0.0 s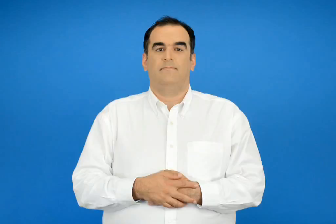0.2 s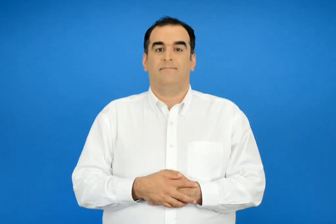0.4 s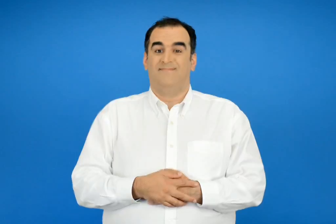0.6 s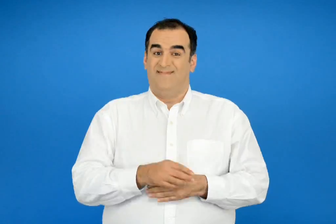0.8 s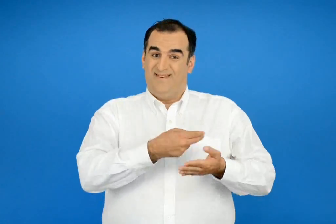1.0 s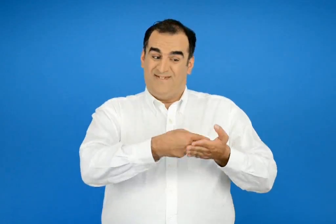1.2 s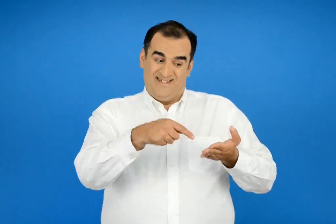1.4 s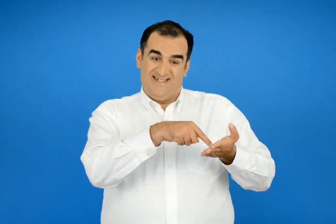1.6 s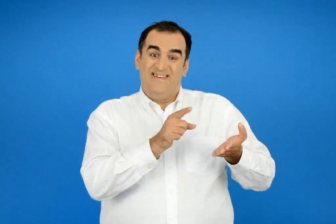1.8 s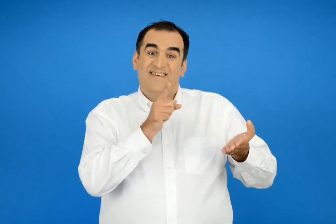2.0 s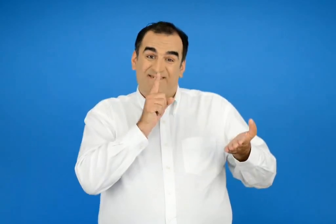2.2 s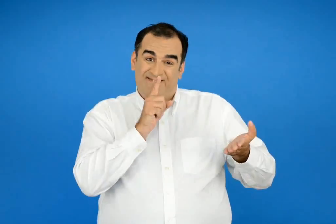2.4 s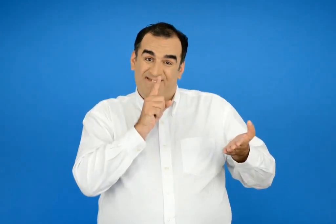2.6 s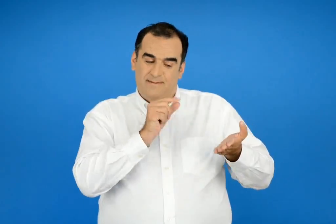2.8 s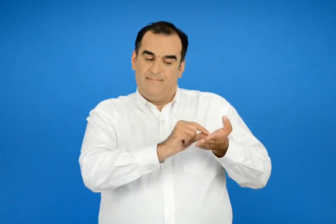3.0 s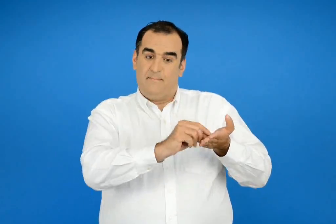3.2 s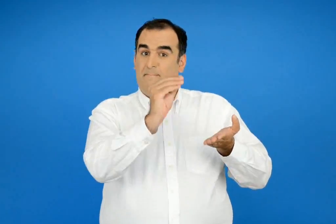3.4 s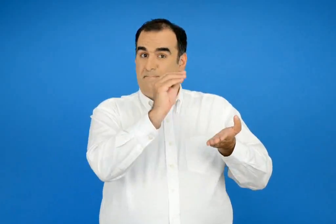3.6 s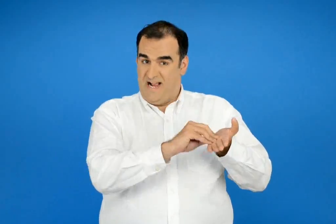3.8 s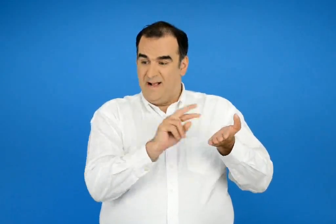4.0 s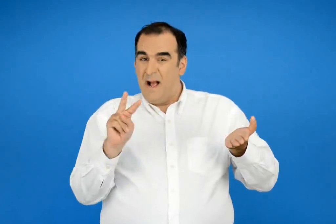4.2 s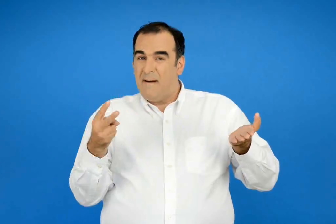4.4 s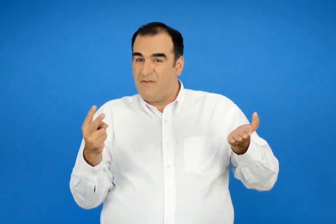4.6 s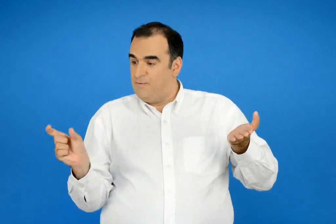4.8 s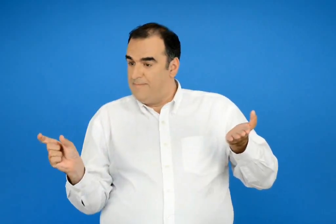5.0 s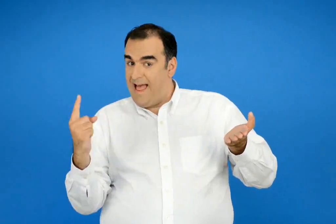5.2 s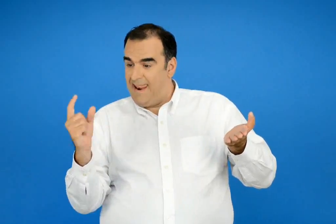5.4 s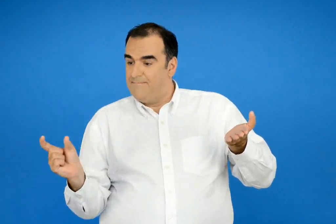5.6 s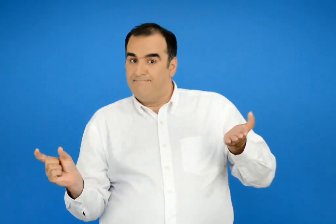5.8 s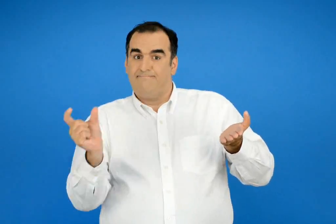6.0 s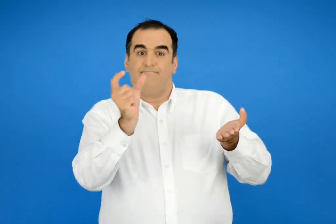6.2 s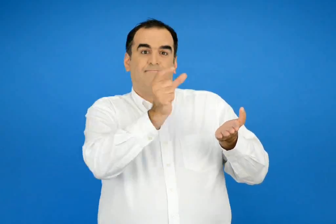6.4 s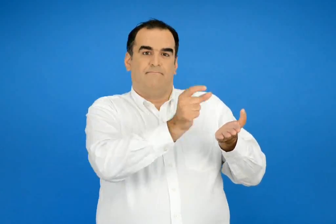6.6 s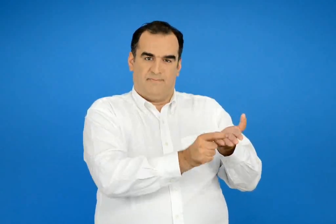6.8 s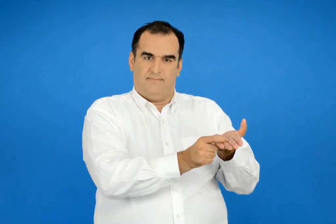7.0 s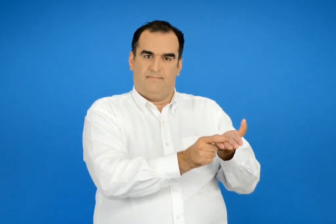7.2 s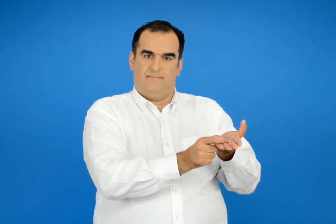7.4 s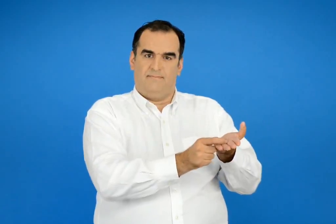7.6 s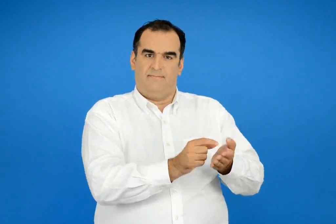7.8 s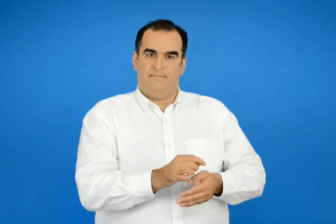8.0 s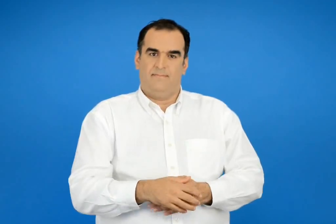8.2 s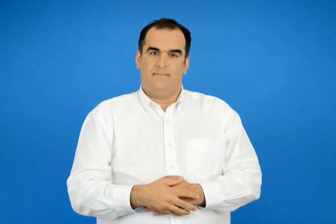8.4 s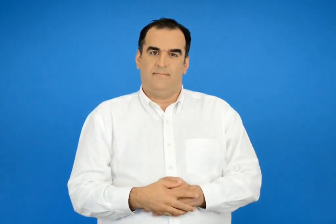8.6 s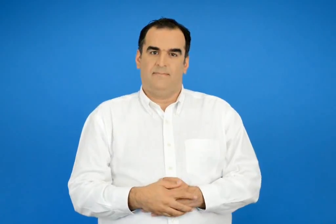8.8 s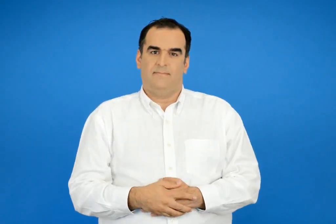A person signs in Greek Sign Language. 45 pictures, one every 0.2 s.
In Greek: τώρα ξανάγραψε αυτές τις φράσεις βάζοντας ένα επίθετο
